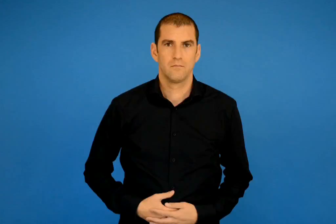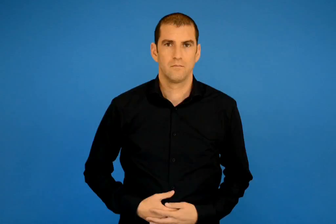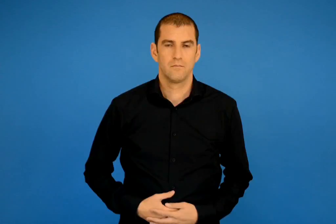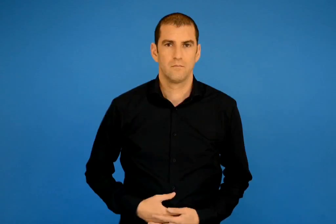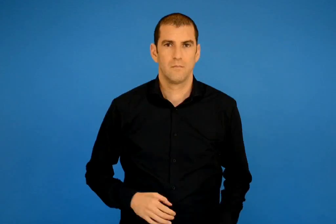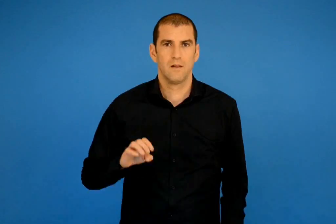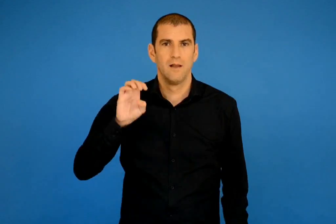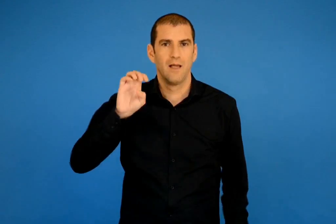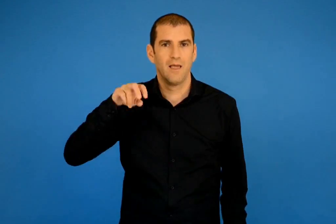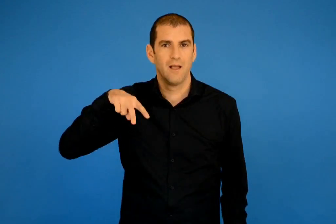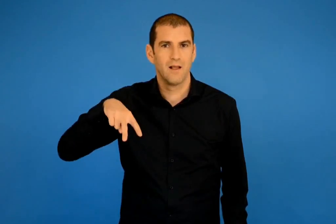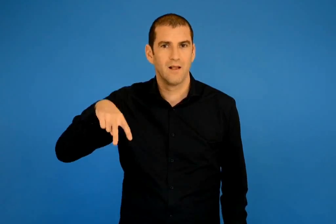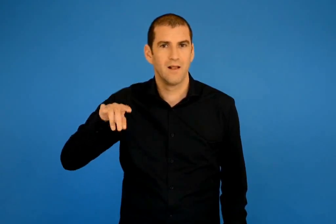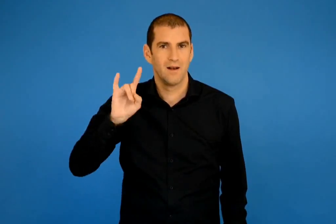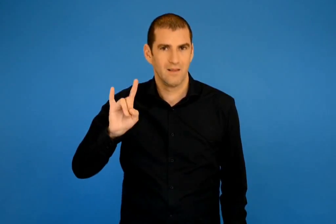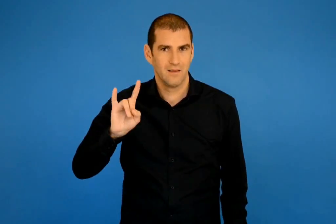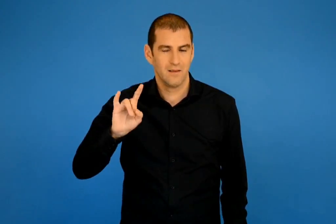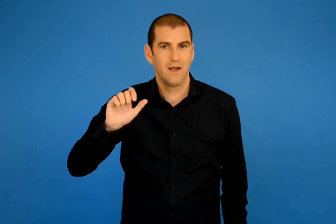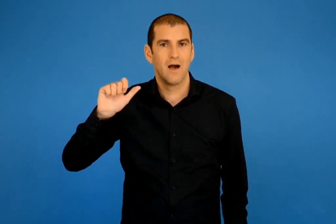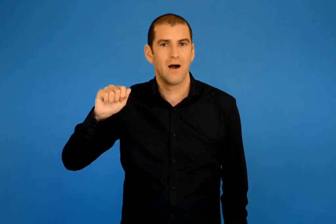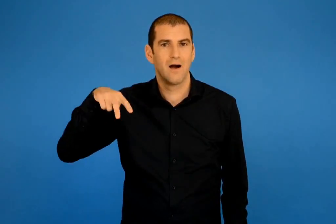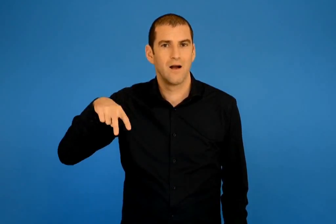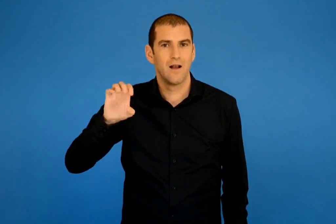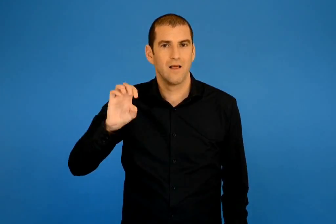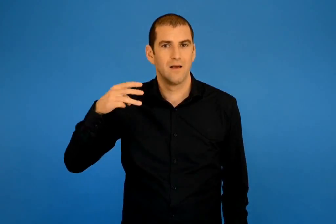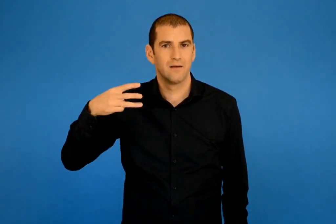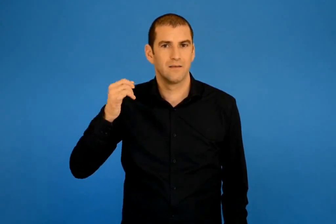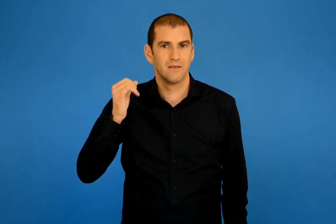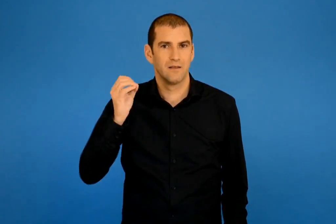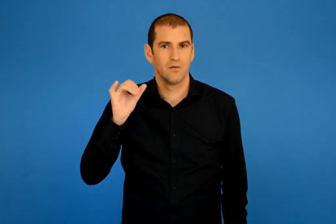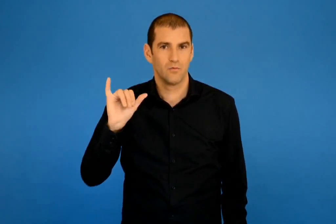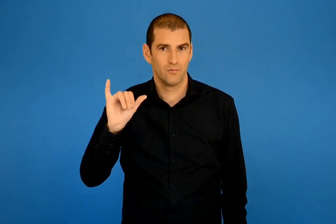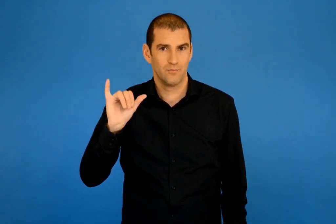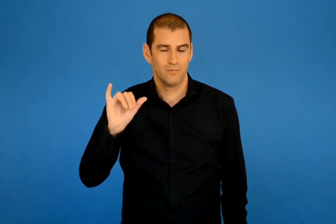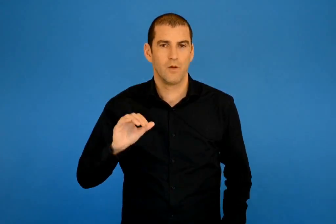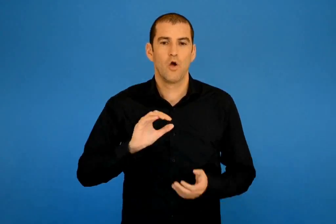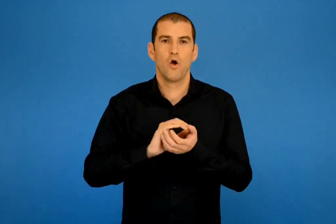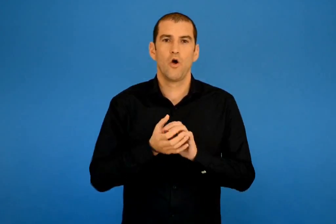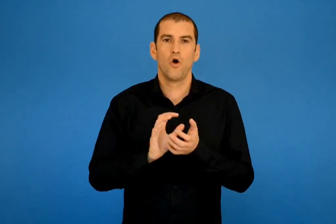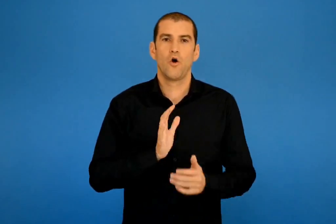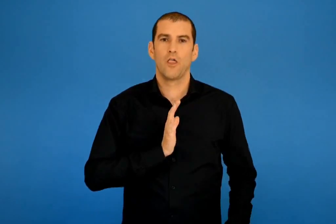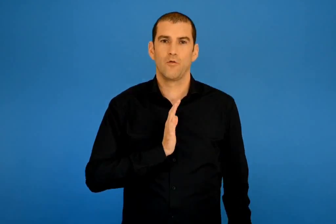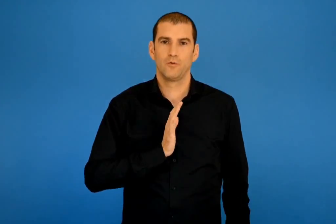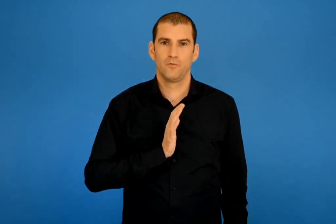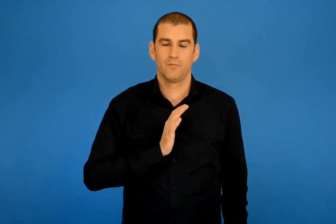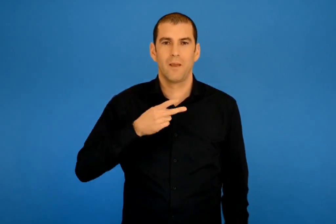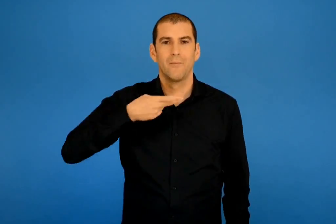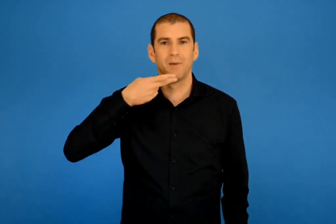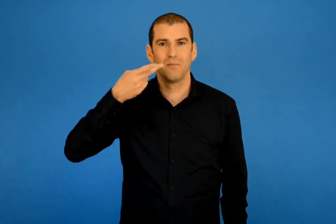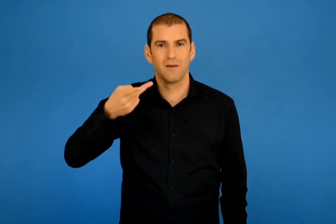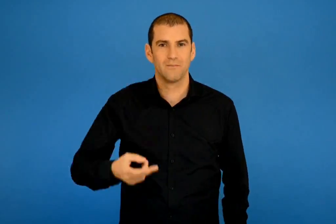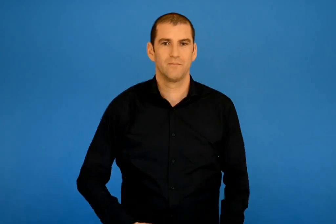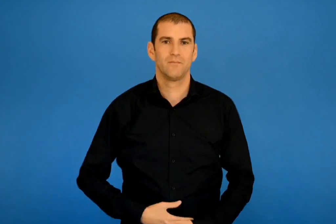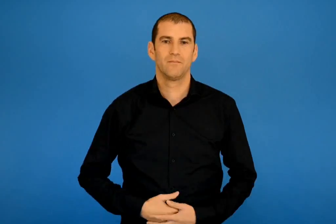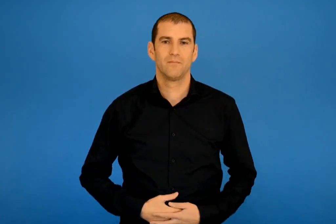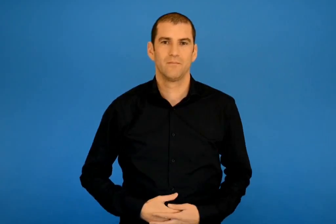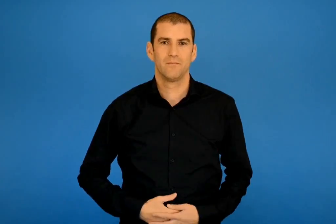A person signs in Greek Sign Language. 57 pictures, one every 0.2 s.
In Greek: έλλη αλεξίου ο χιονάνθρωπος ποίημα
